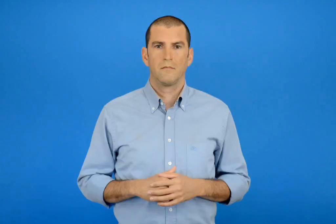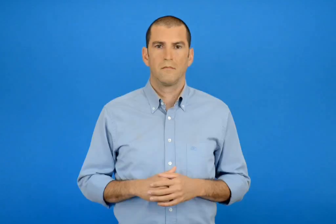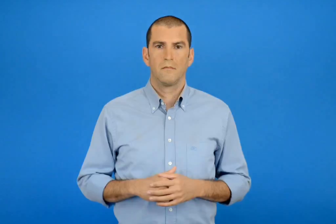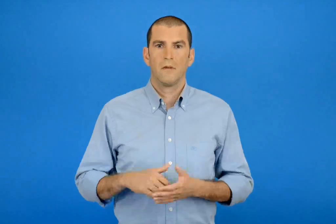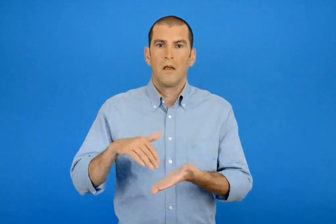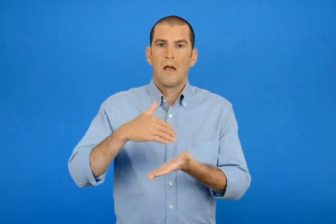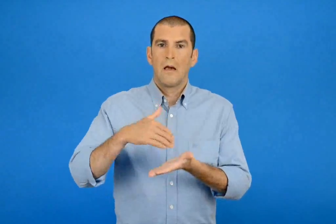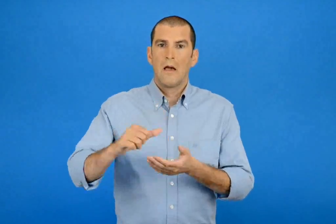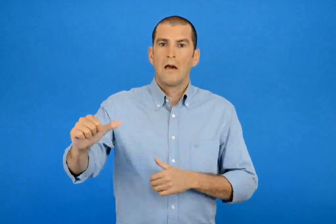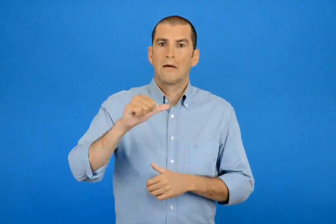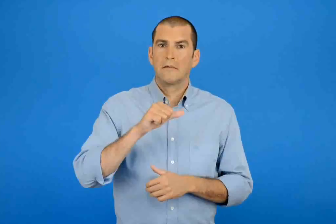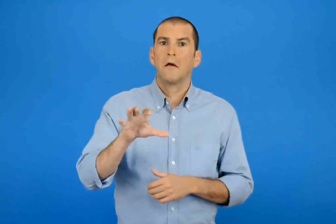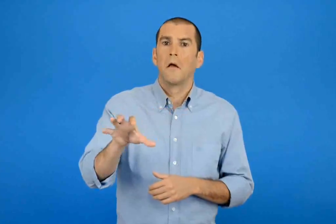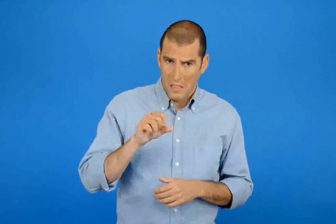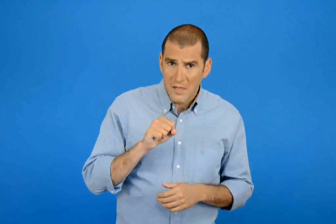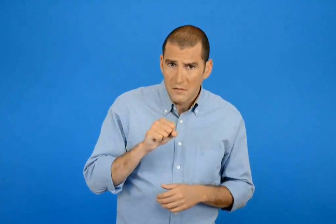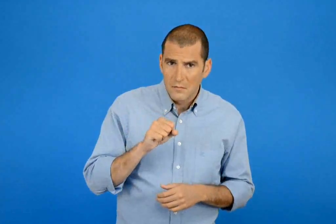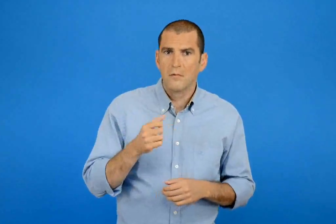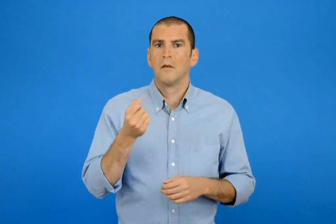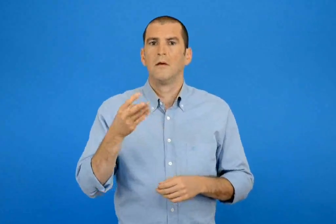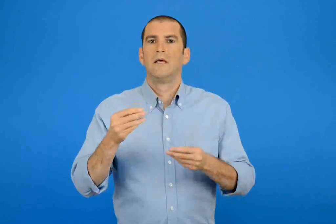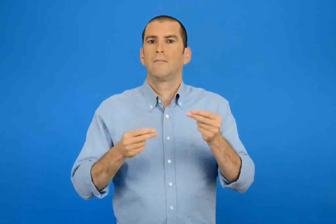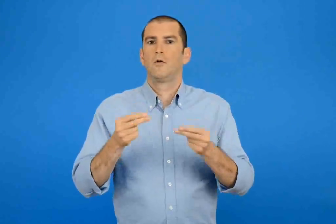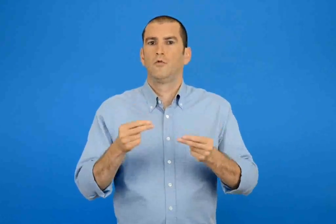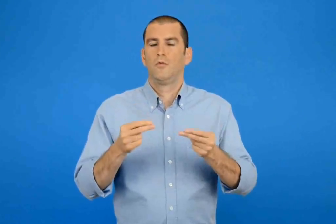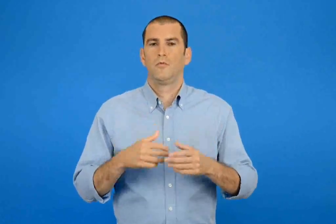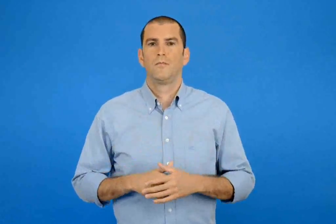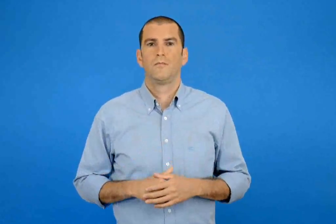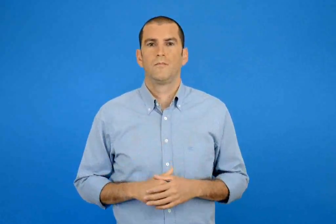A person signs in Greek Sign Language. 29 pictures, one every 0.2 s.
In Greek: θα πάρει ρέστα ; υπολογίζω
